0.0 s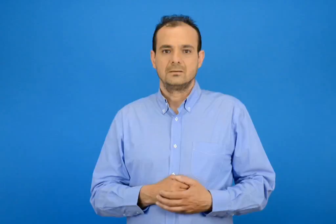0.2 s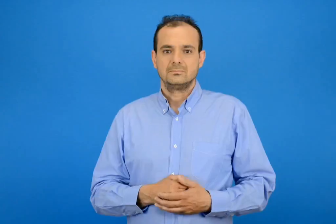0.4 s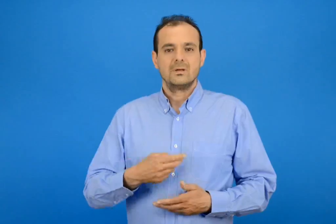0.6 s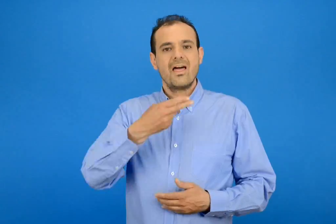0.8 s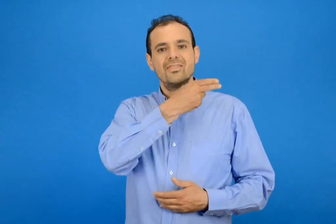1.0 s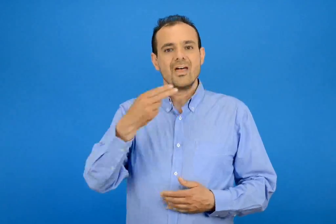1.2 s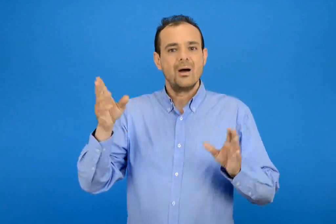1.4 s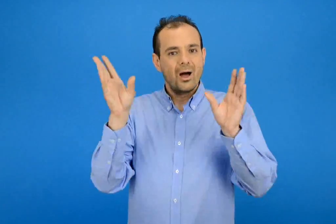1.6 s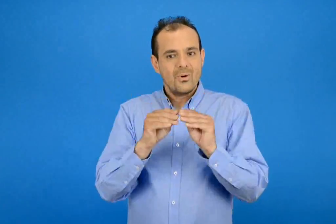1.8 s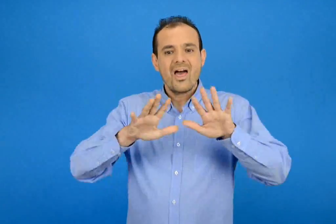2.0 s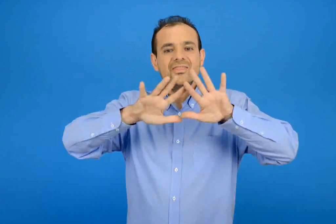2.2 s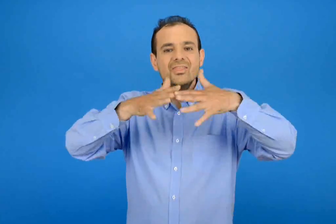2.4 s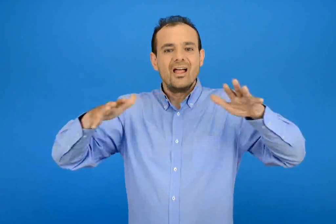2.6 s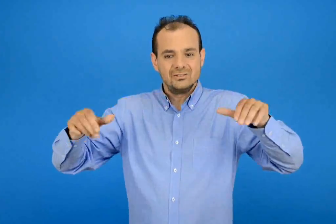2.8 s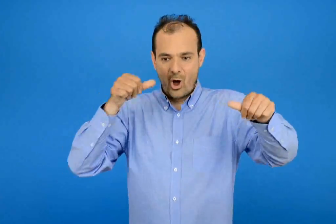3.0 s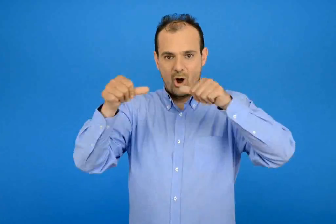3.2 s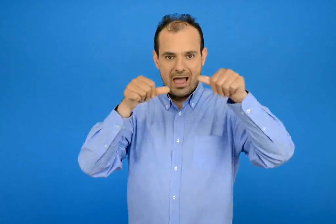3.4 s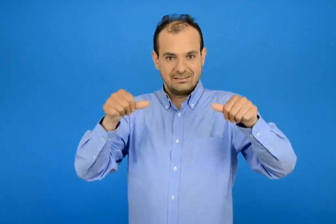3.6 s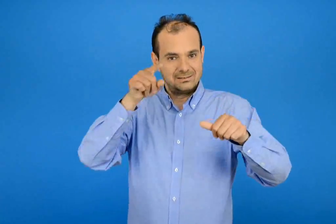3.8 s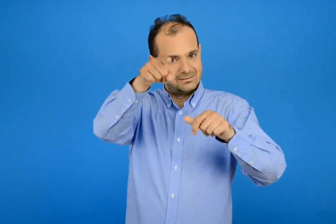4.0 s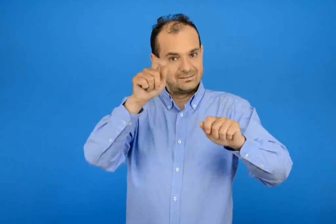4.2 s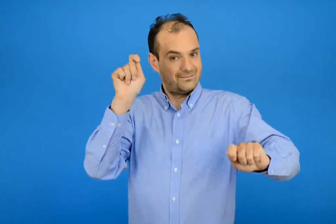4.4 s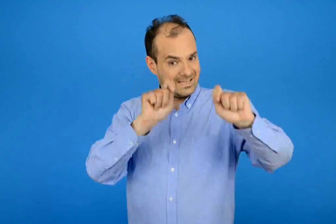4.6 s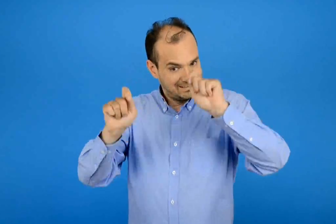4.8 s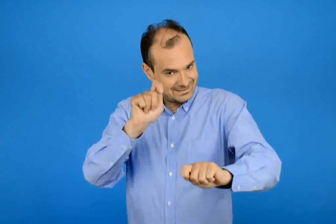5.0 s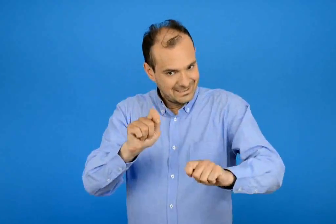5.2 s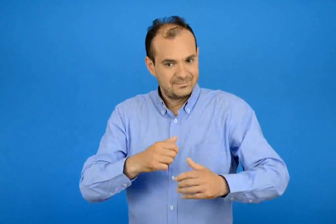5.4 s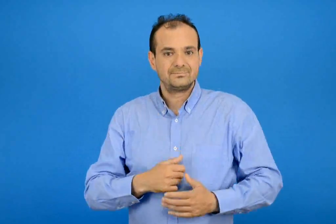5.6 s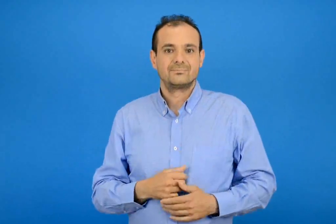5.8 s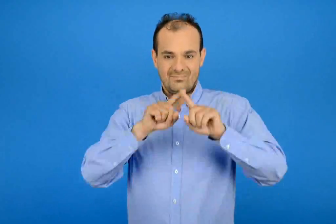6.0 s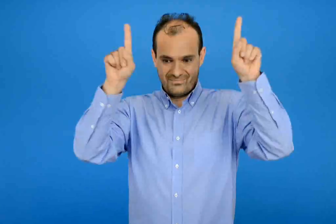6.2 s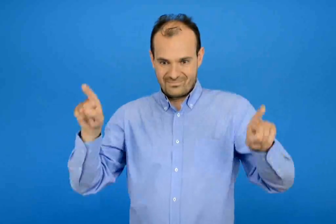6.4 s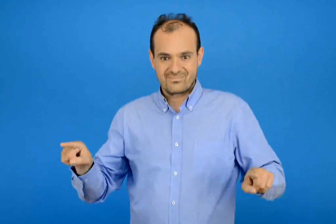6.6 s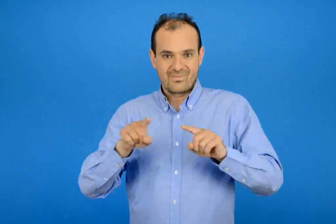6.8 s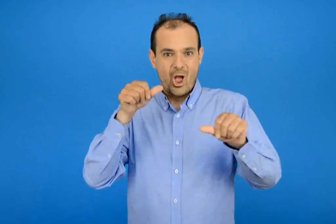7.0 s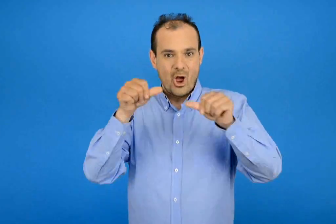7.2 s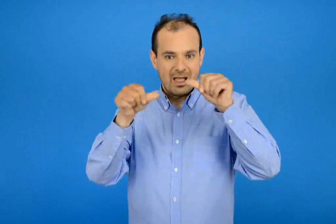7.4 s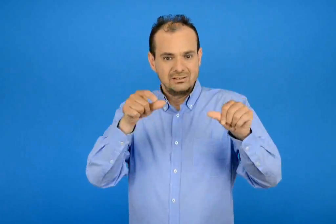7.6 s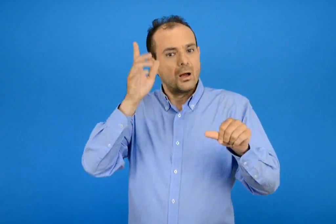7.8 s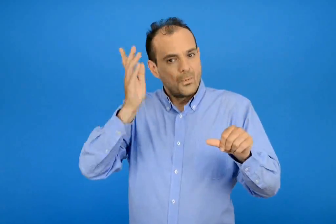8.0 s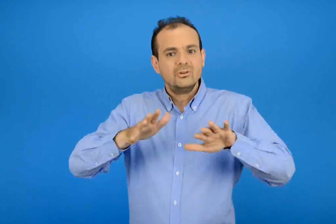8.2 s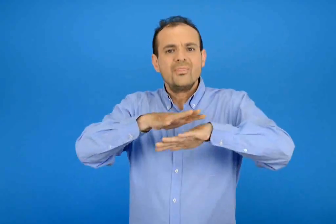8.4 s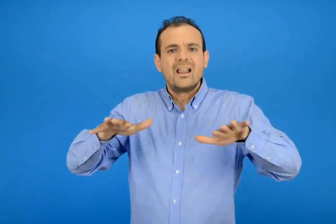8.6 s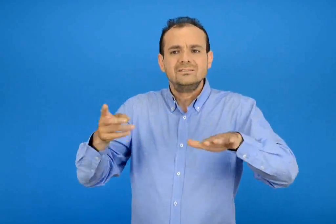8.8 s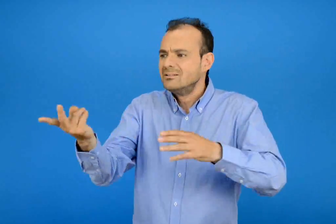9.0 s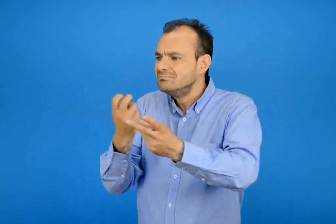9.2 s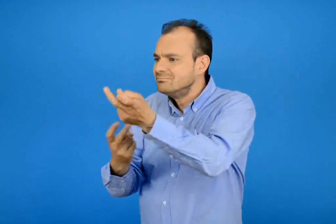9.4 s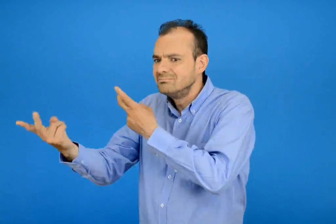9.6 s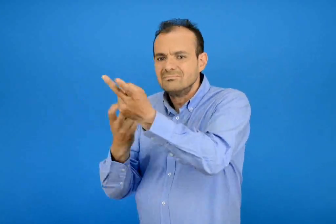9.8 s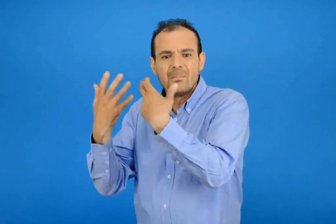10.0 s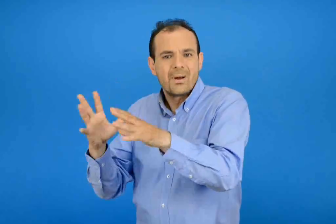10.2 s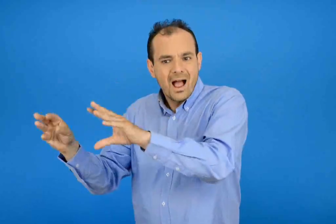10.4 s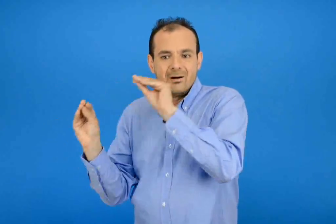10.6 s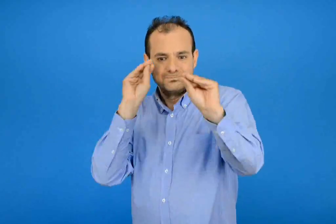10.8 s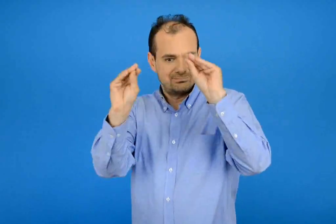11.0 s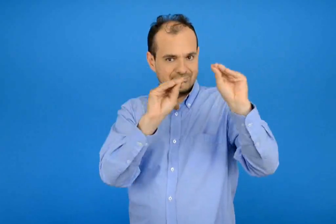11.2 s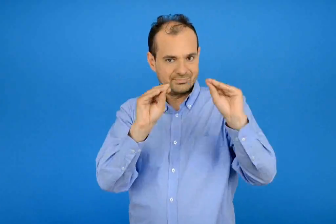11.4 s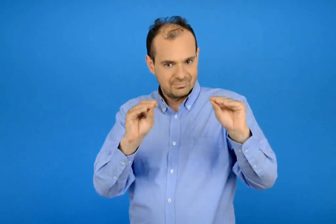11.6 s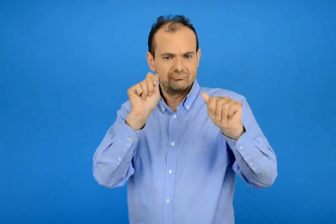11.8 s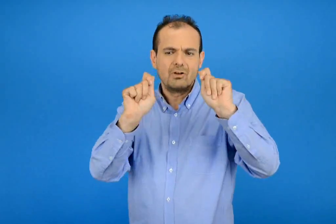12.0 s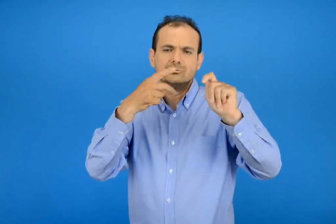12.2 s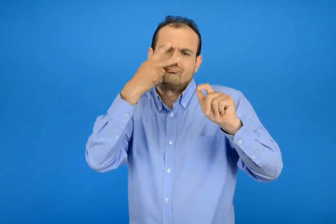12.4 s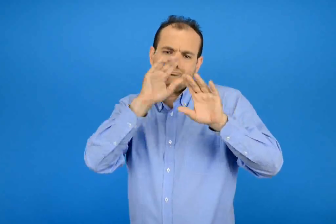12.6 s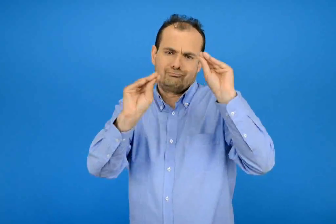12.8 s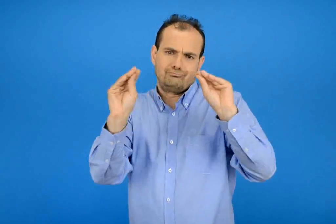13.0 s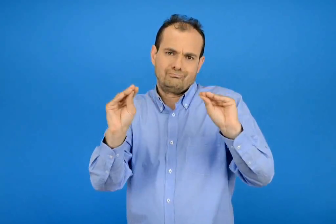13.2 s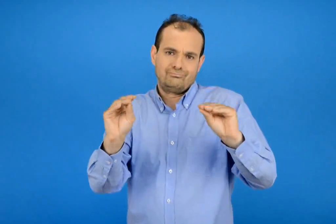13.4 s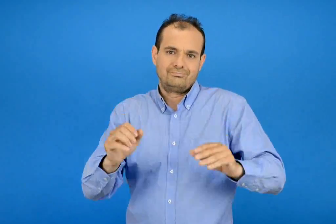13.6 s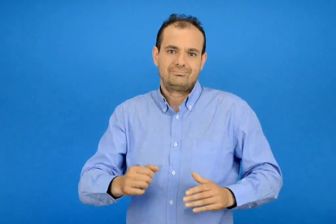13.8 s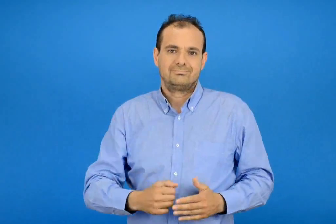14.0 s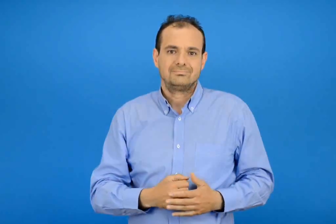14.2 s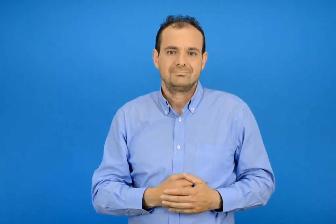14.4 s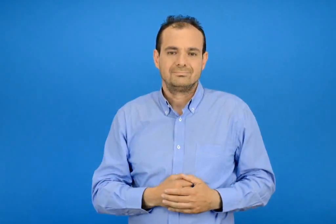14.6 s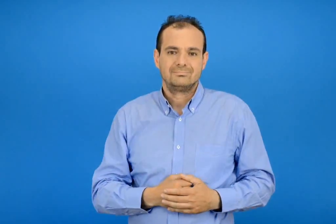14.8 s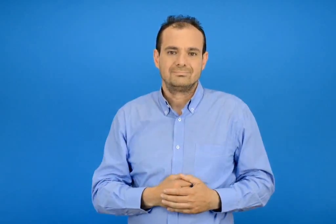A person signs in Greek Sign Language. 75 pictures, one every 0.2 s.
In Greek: φτιάξτε κολάζ με θαλασσινό θέμα πάνω στο κολάζ μπορείτε να κολλήσετε διαφορά πράγματα που έχετε μαζέψει από τη θάλασσα
